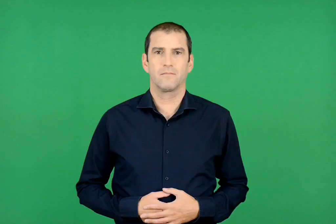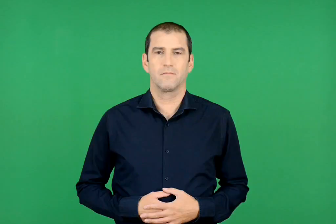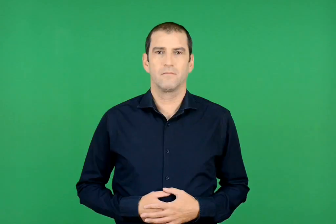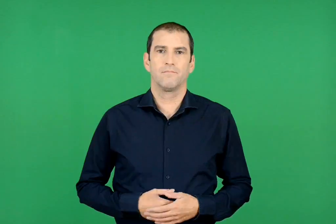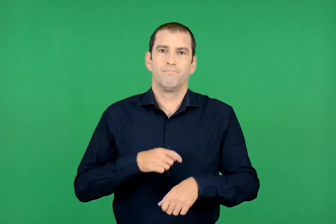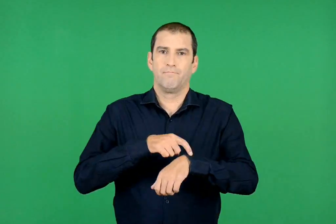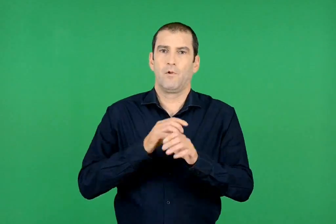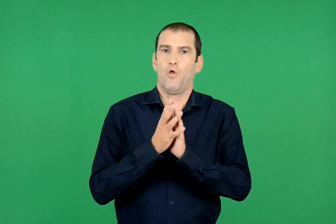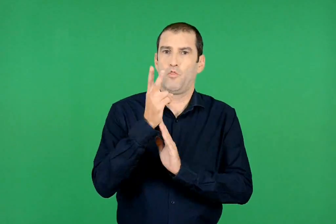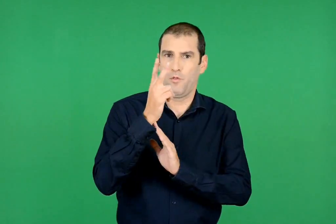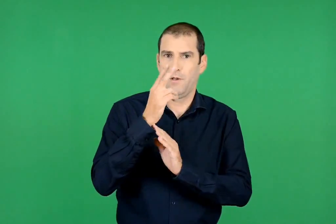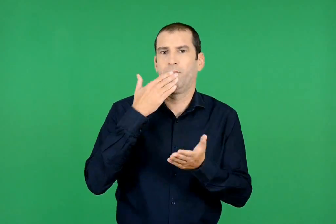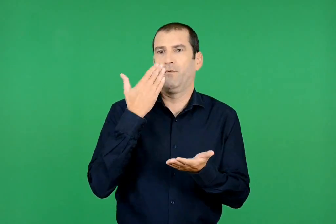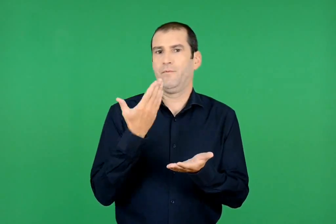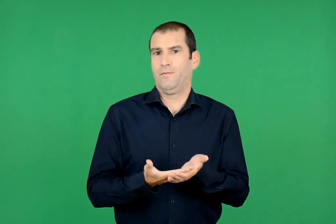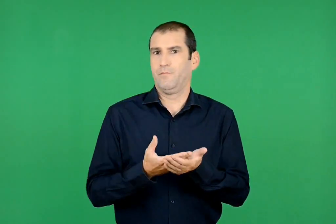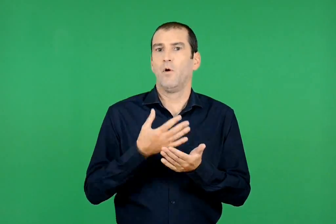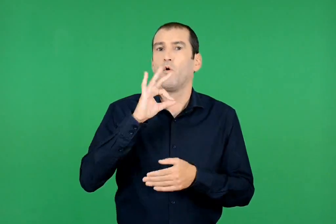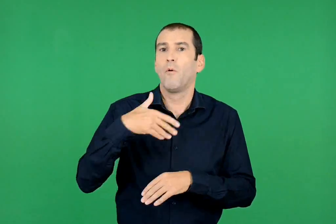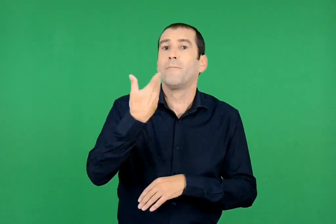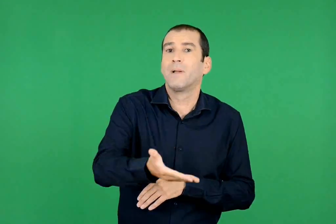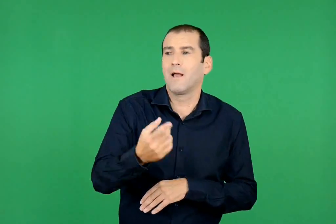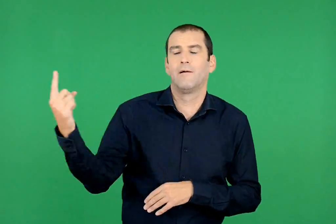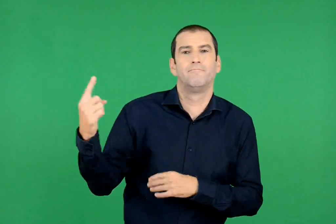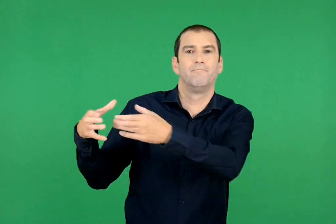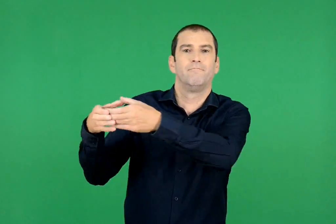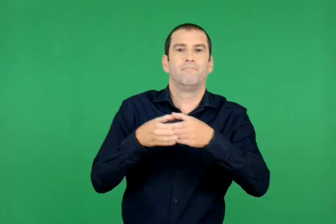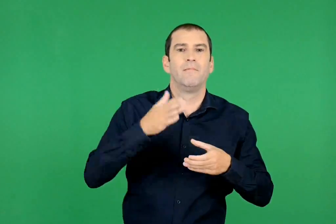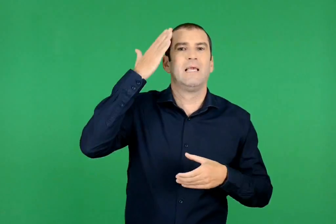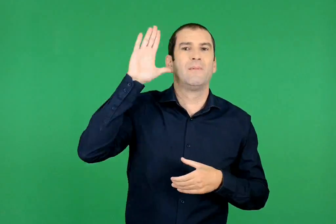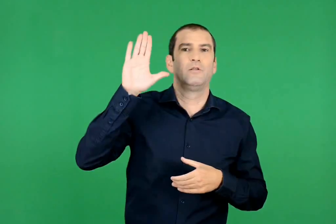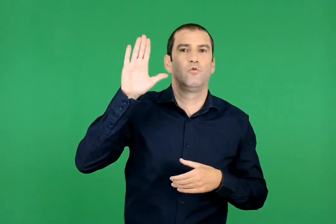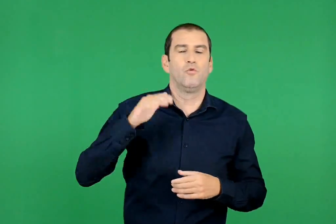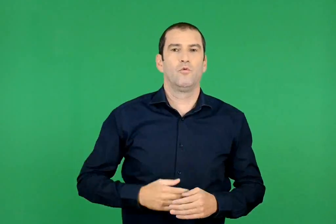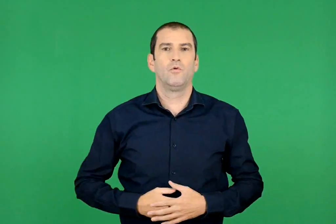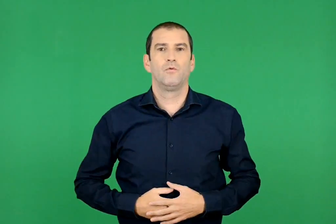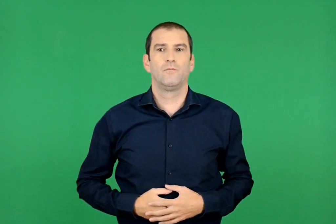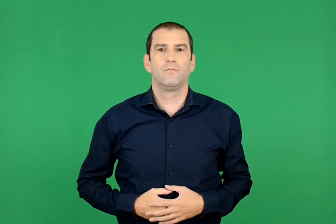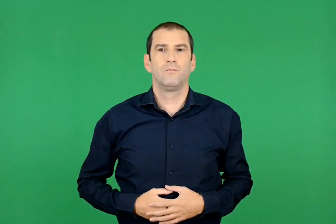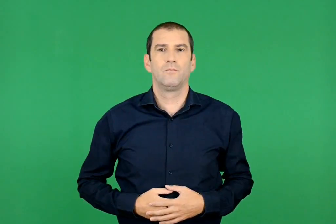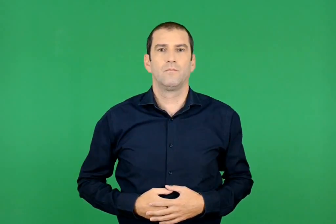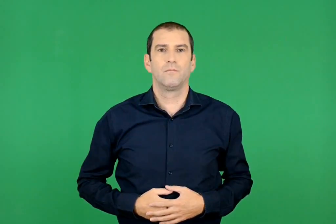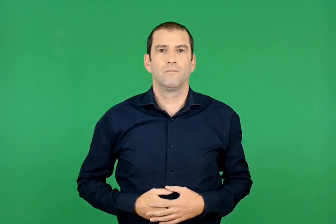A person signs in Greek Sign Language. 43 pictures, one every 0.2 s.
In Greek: τελειώνανε στις δώδεκα , γιατί μετά ερχότανε το γυμνάσιο
